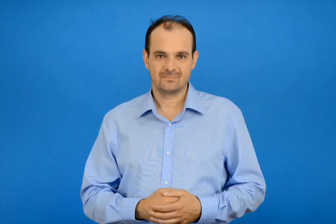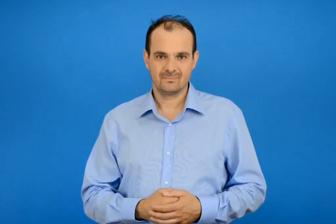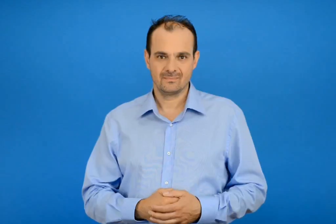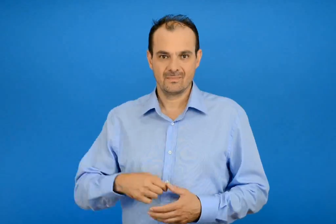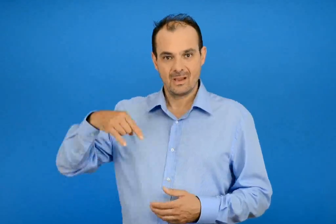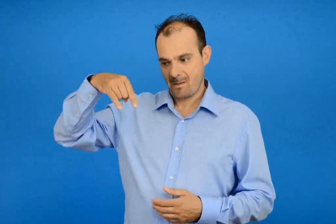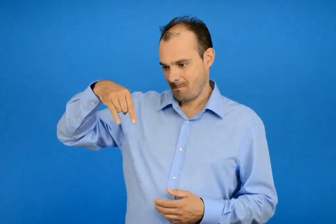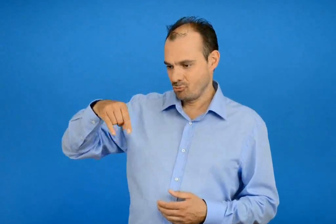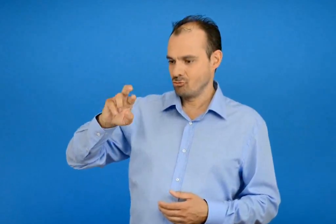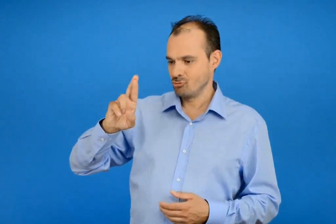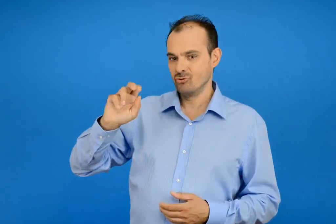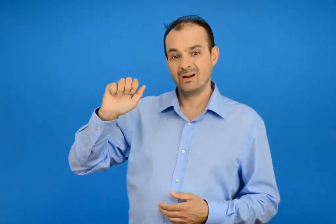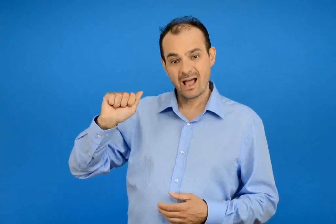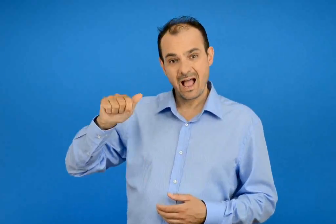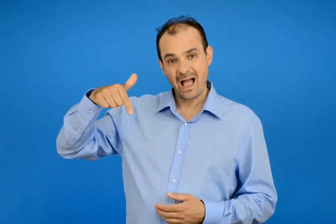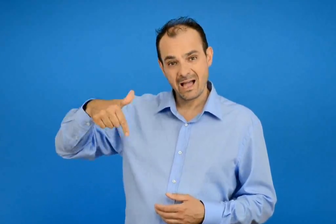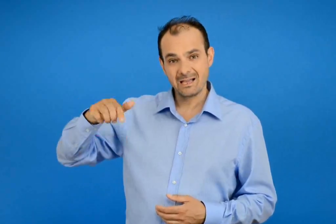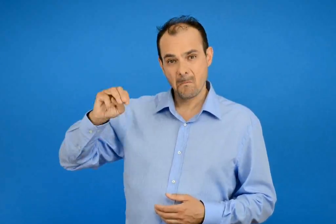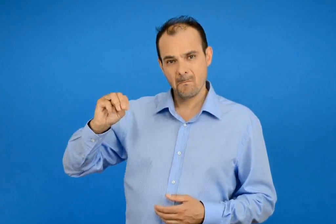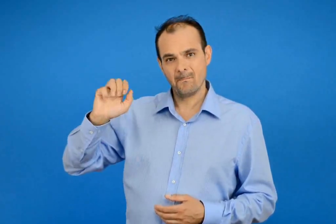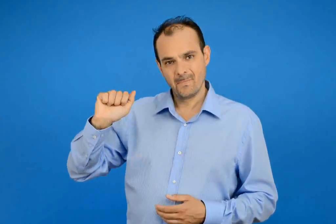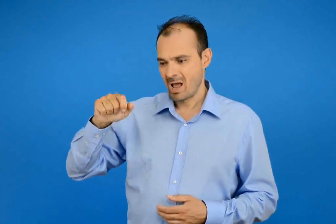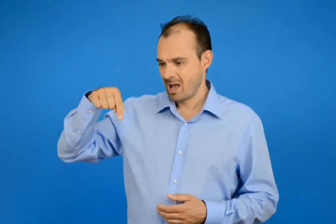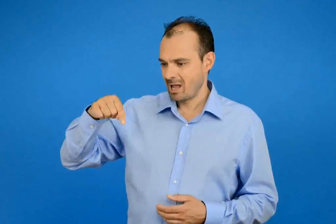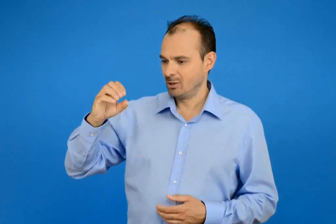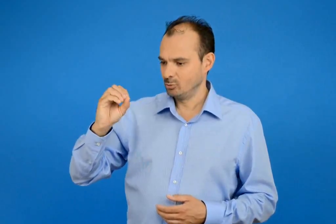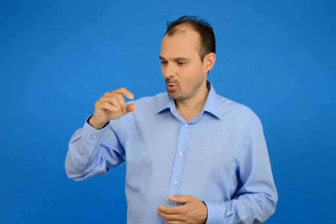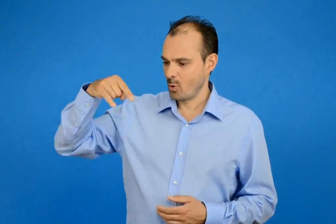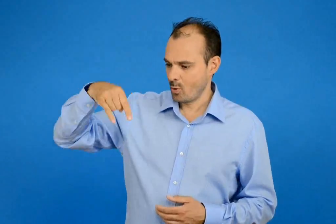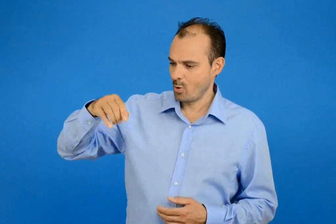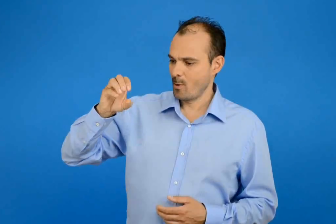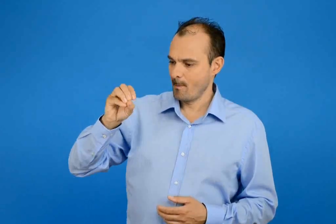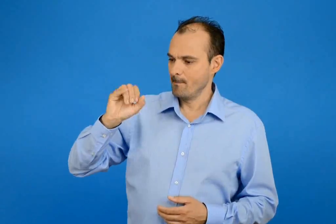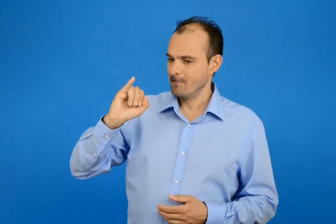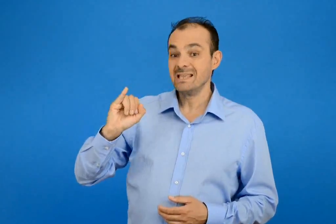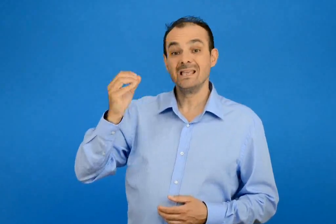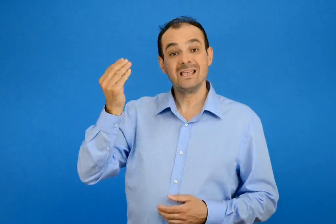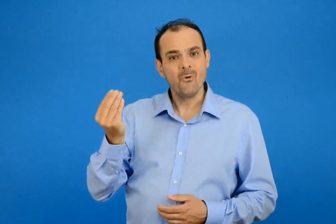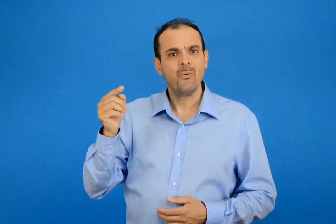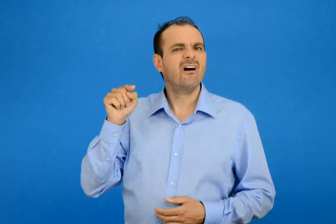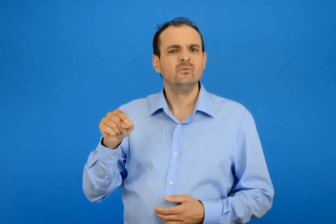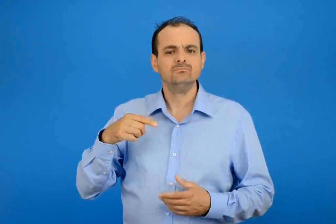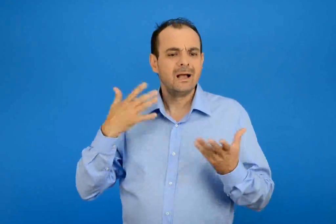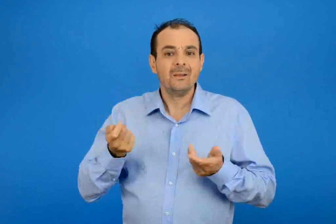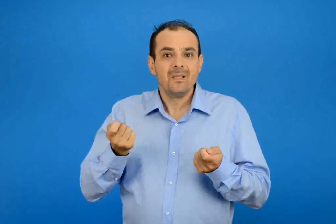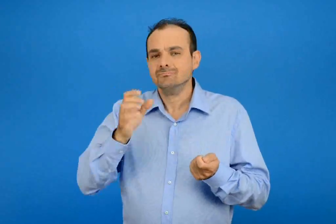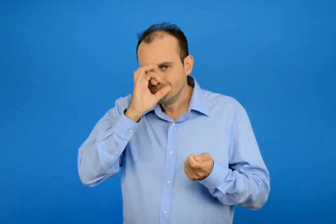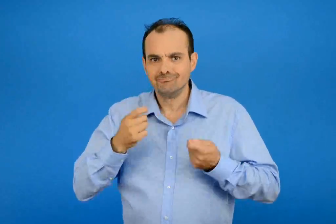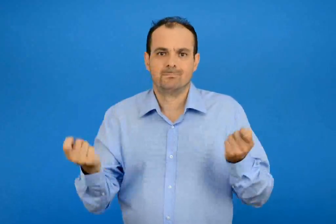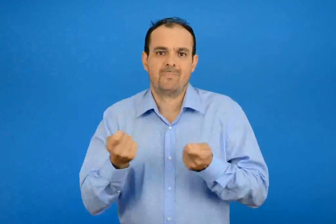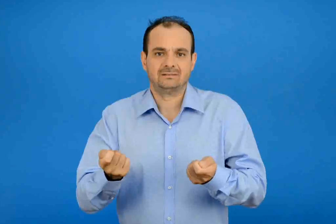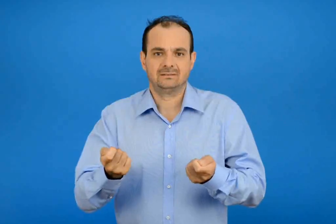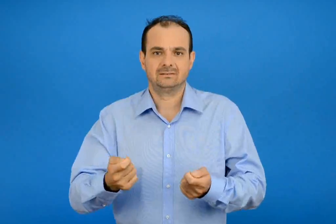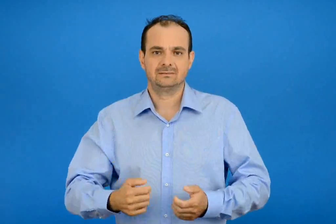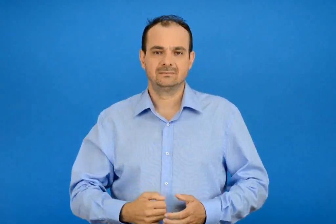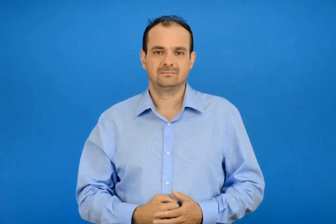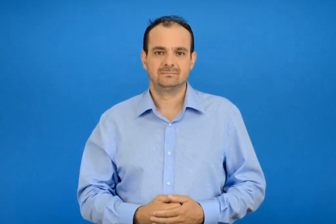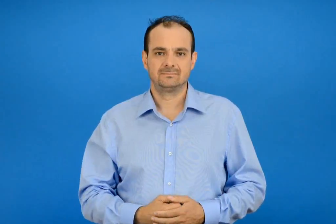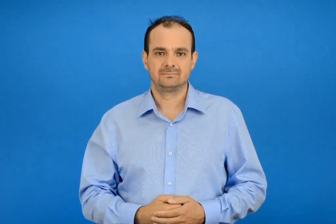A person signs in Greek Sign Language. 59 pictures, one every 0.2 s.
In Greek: πραγματοποιώ κάνω κάτι πραγματικότητα
